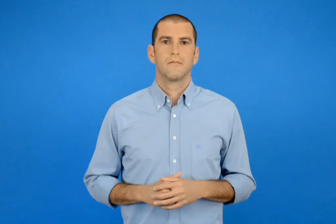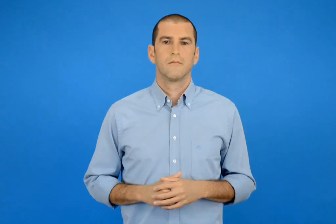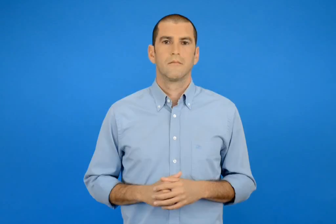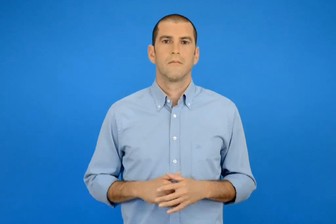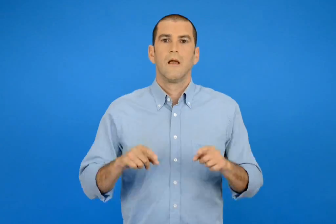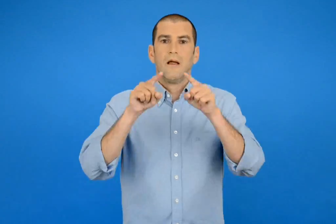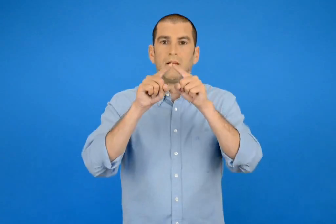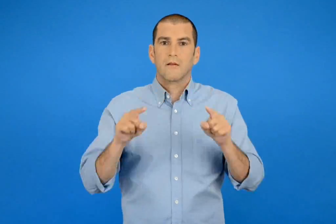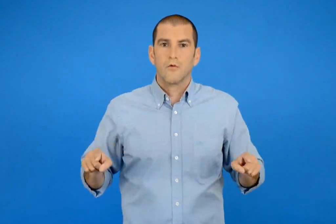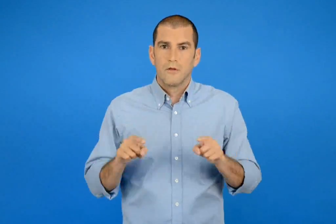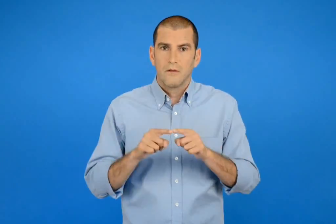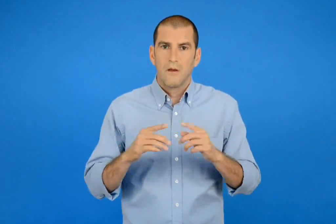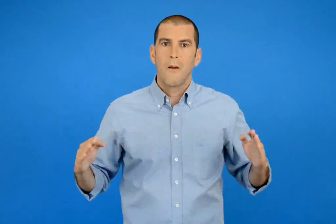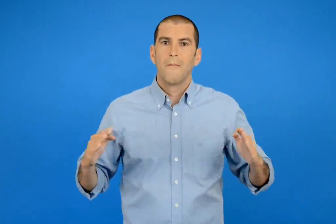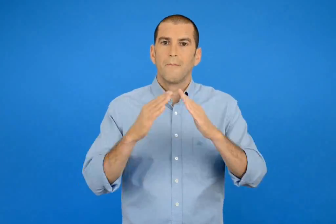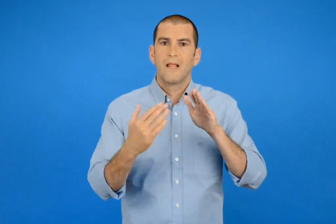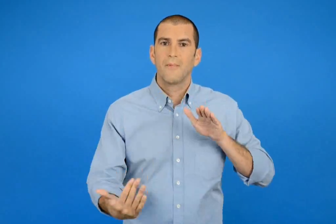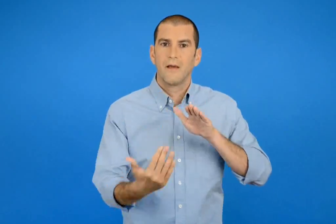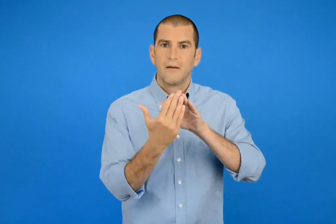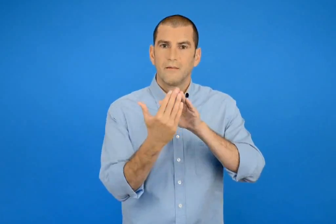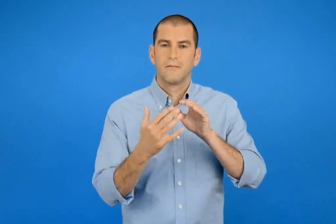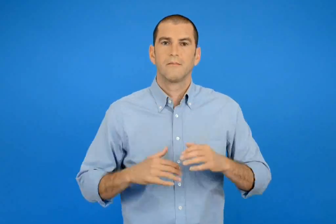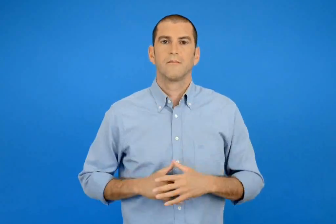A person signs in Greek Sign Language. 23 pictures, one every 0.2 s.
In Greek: τριγωνική πυραμίδα
